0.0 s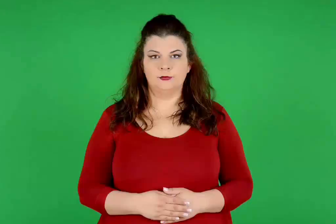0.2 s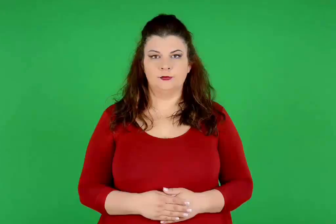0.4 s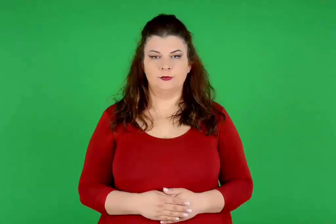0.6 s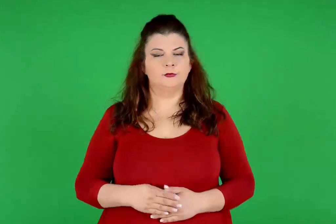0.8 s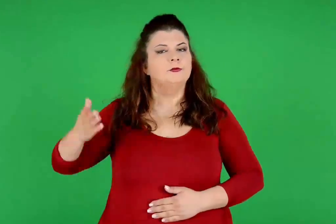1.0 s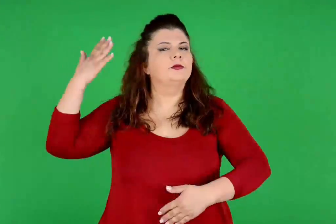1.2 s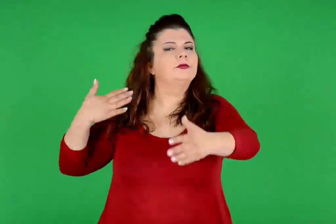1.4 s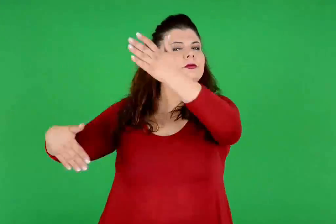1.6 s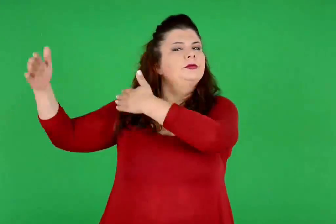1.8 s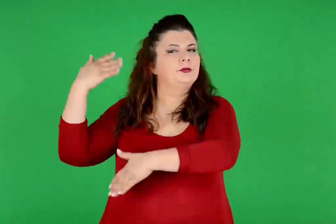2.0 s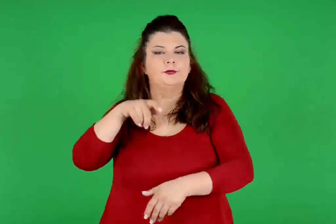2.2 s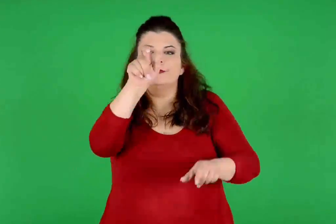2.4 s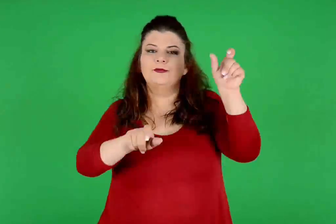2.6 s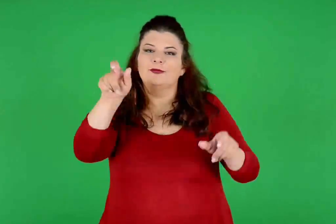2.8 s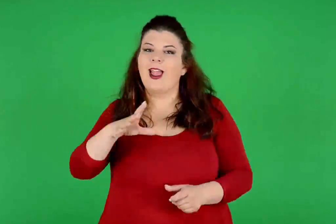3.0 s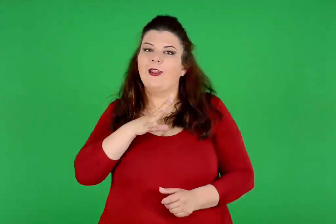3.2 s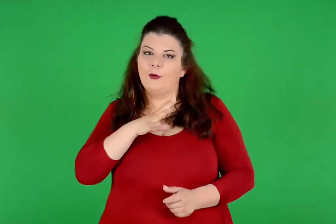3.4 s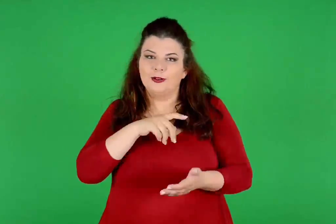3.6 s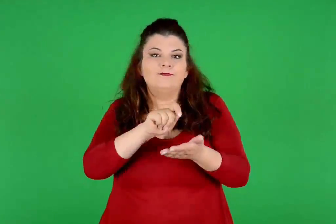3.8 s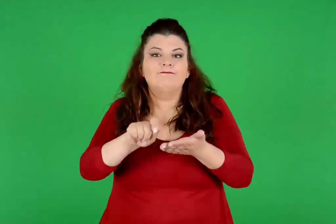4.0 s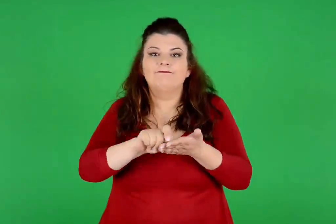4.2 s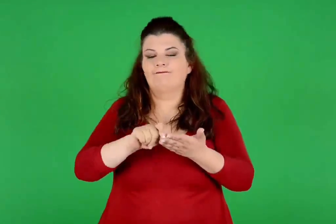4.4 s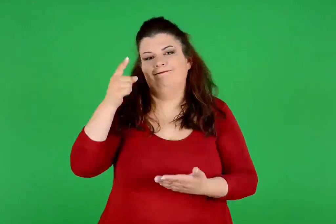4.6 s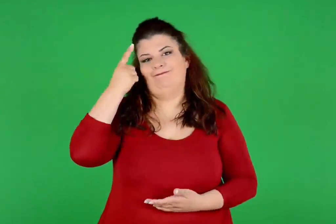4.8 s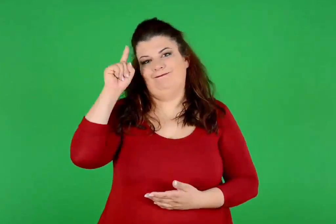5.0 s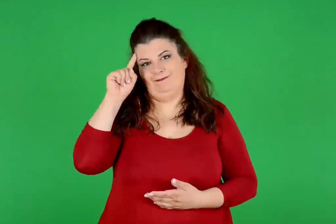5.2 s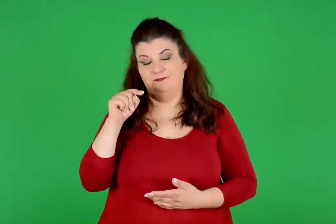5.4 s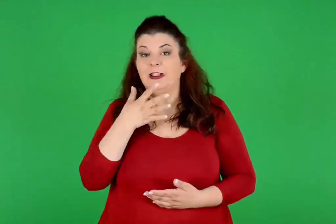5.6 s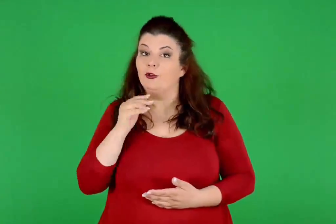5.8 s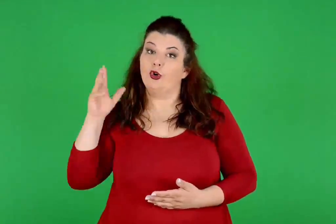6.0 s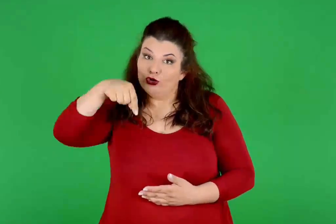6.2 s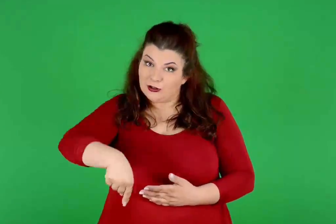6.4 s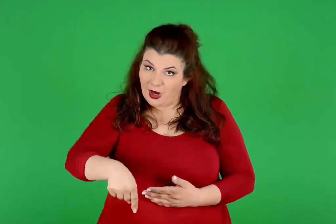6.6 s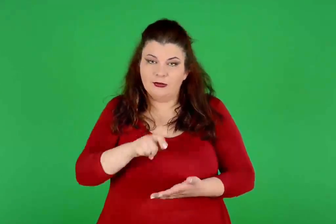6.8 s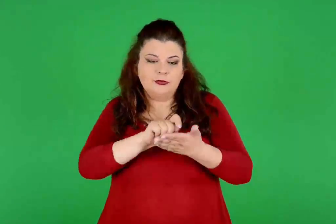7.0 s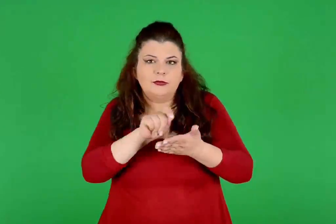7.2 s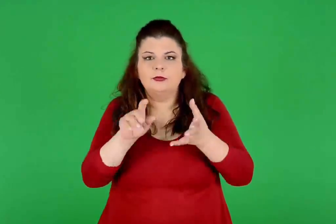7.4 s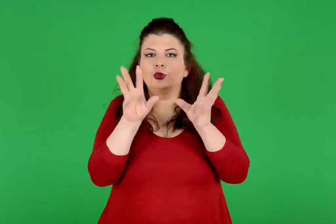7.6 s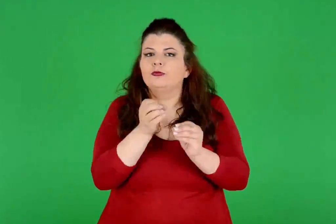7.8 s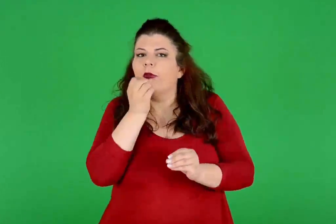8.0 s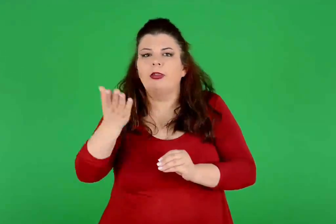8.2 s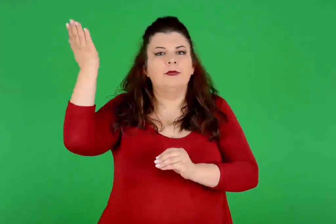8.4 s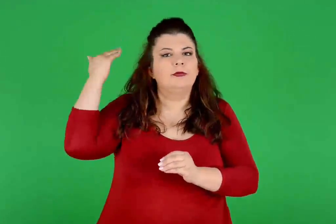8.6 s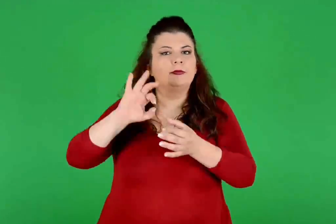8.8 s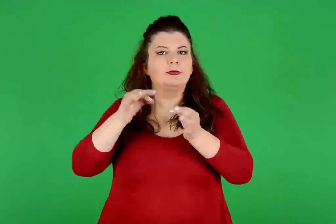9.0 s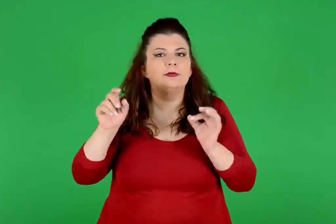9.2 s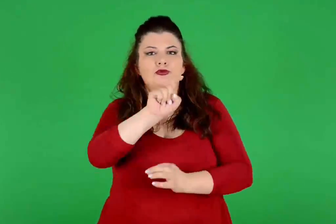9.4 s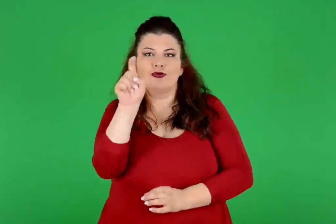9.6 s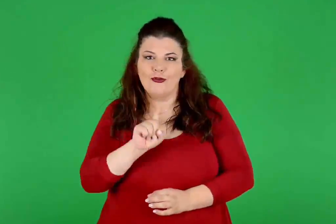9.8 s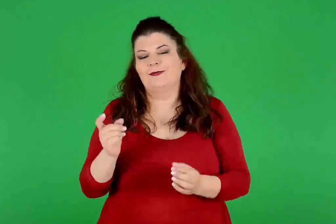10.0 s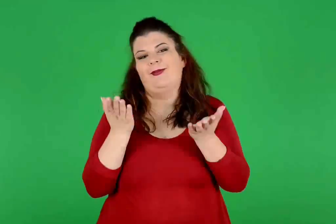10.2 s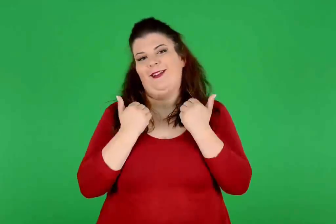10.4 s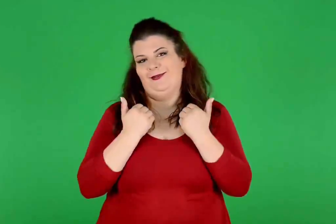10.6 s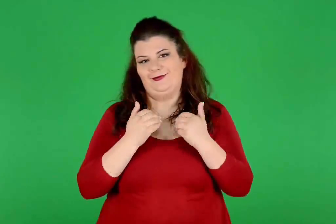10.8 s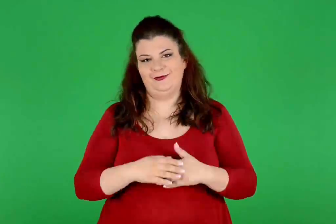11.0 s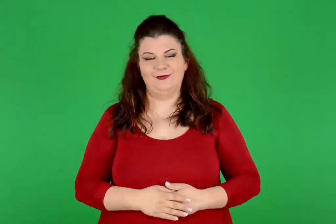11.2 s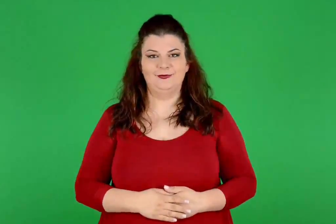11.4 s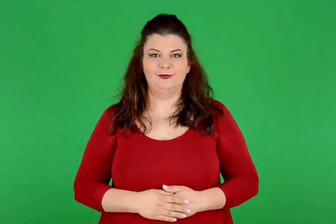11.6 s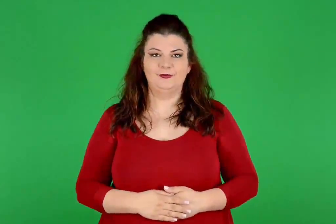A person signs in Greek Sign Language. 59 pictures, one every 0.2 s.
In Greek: τα πολύ παλιά χρόνια οι άνθρωποι δεν ήξεραν να γράφουν. για αυτό δεν άφησαν κανένα γραπτό που να μας δίνει πληροφορίες για τη ζωή τους
